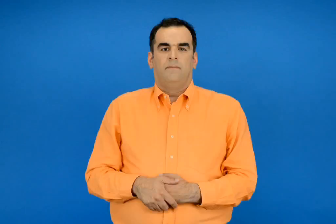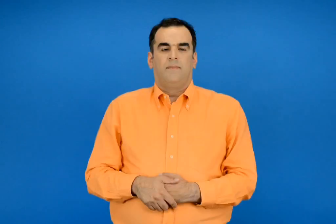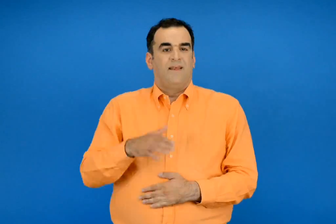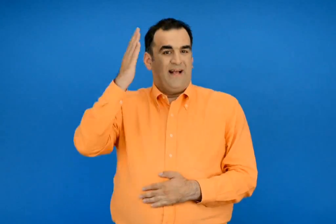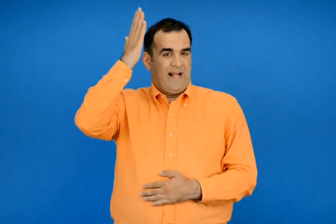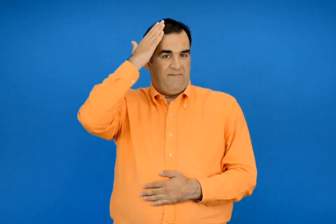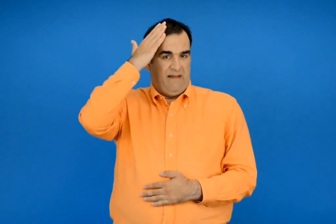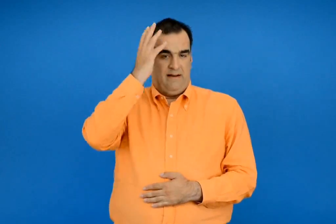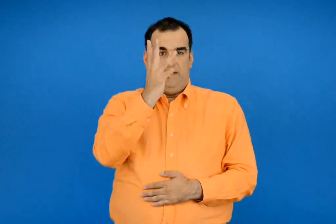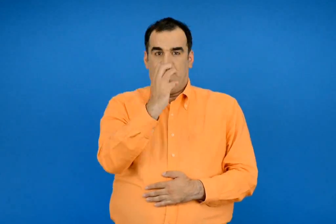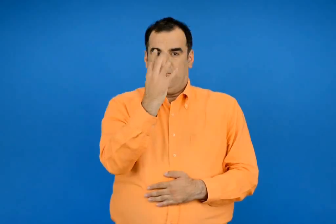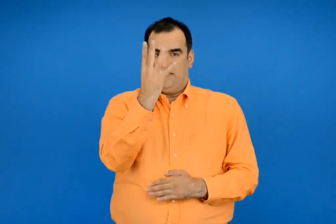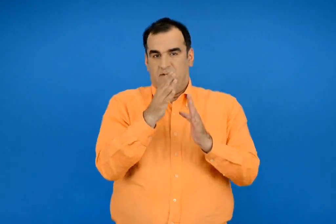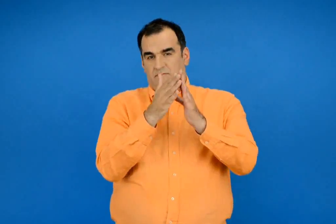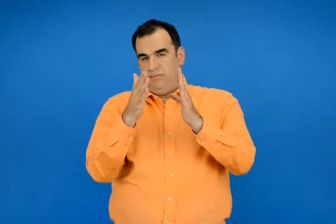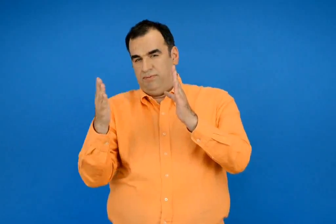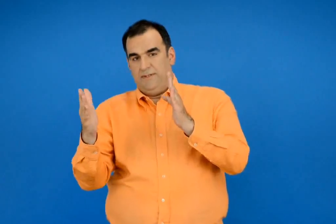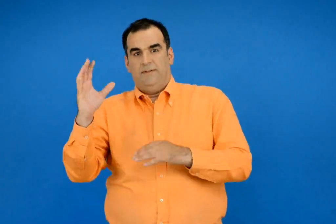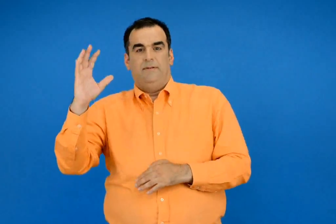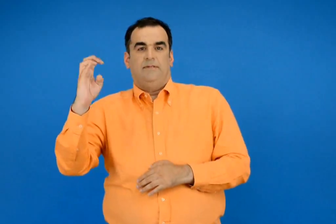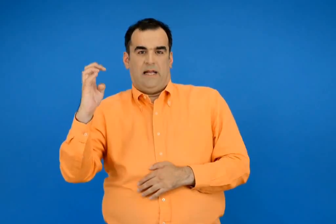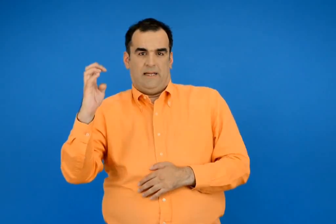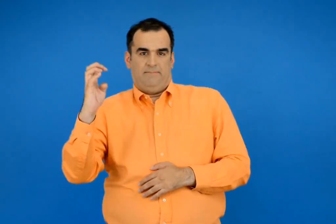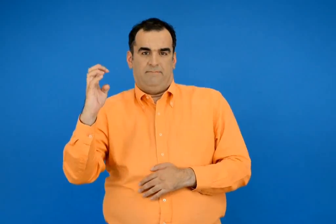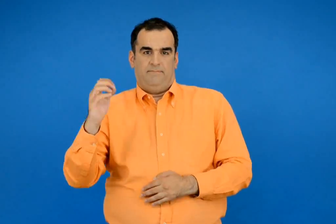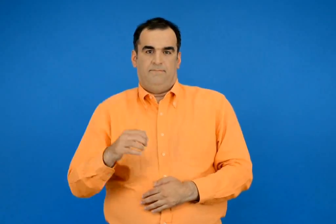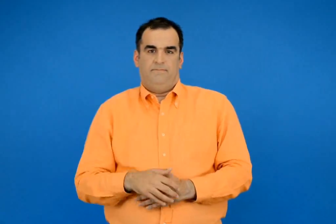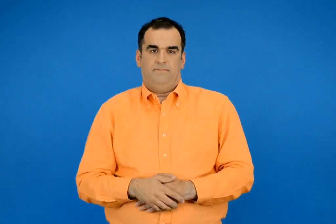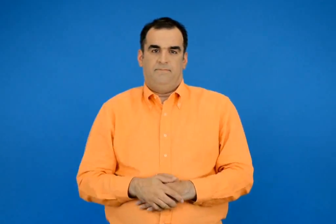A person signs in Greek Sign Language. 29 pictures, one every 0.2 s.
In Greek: κεφάλαια 34 - 40
